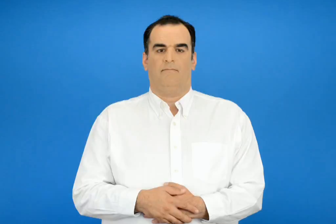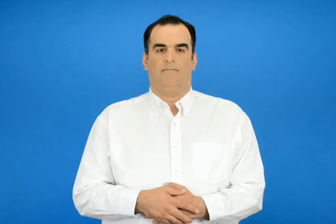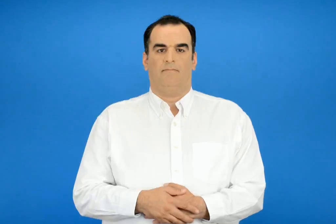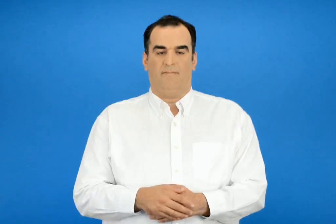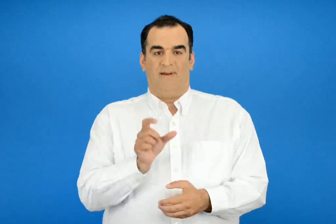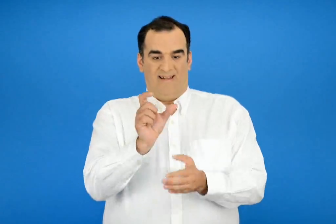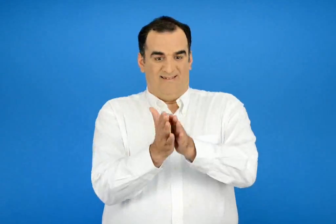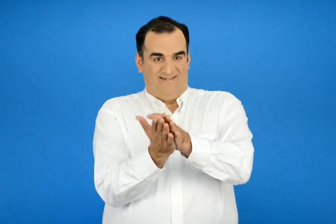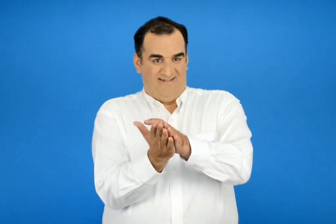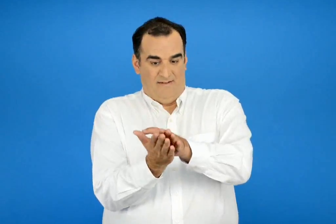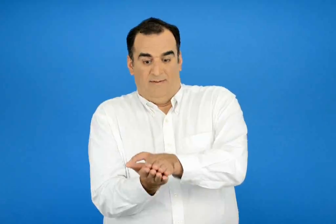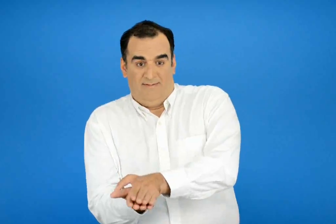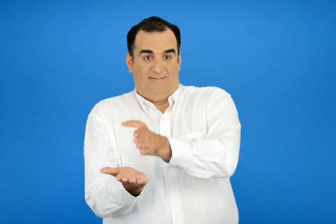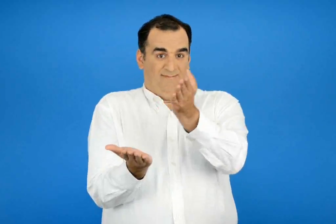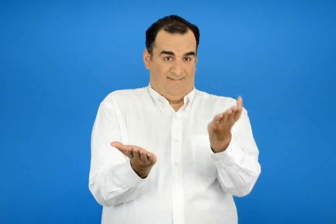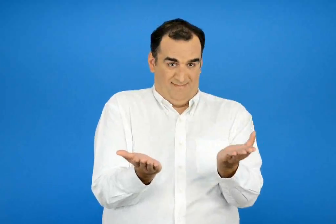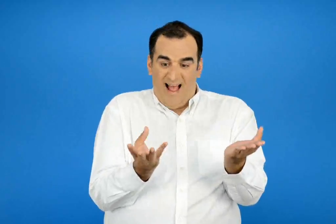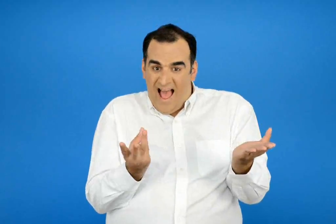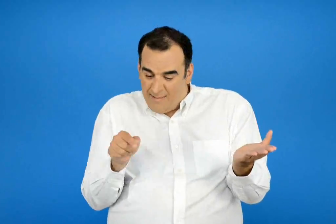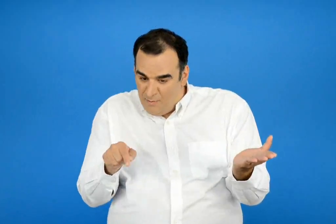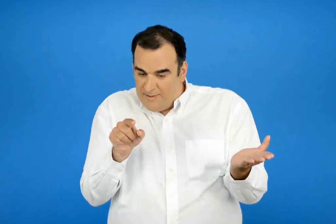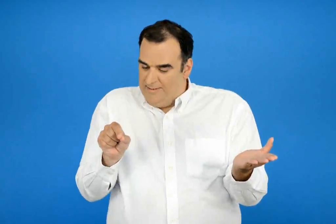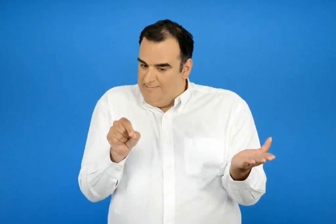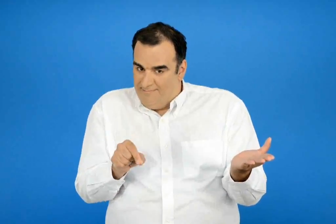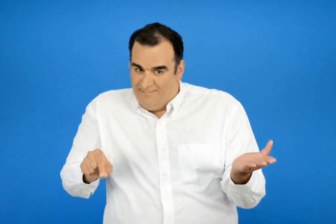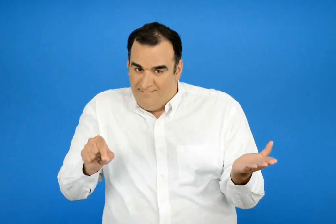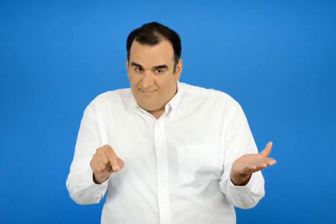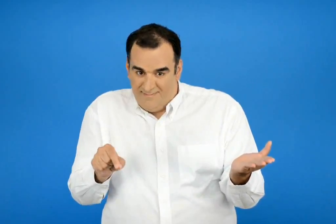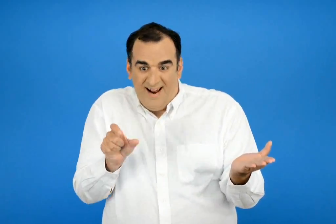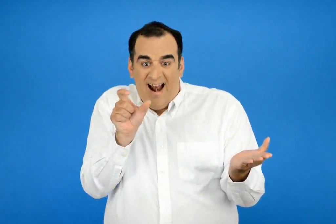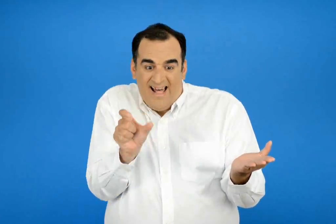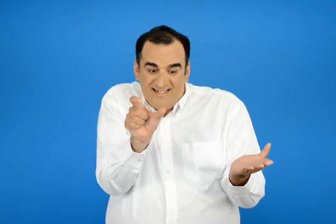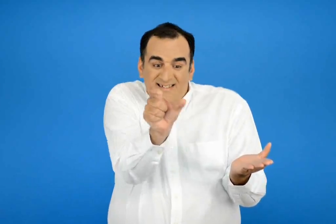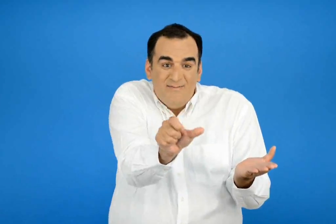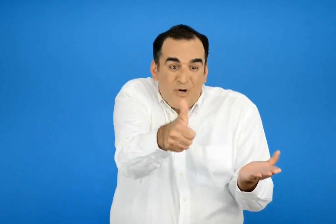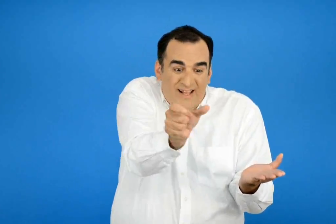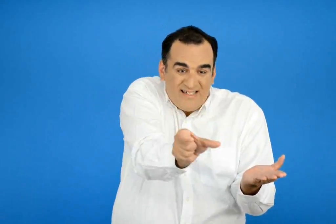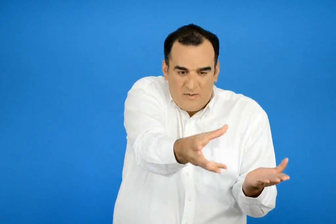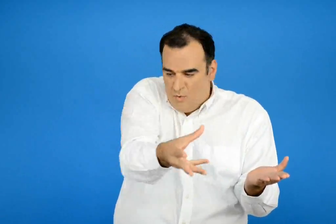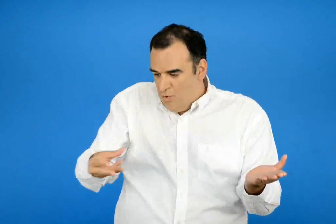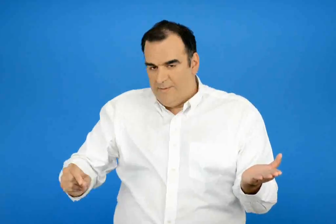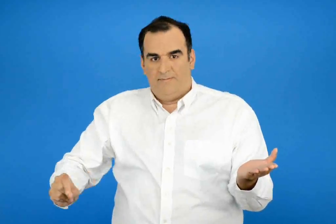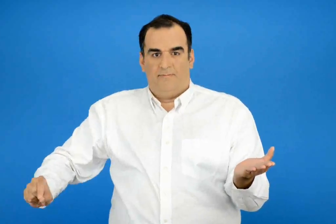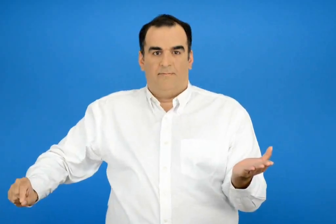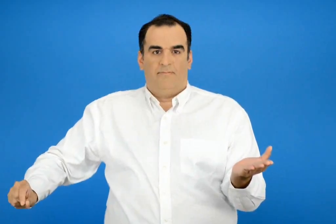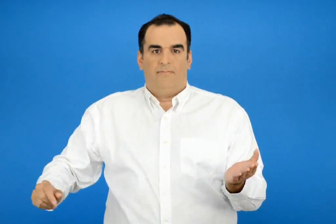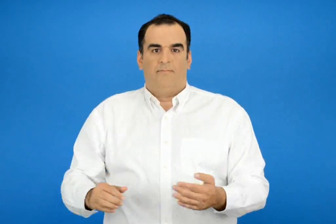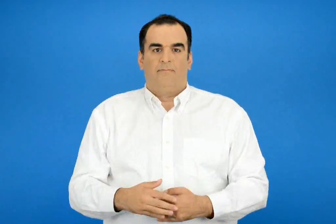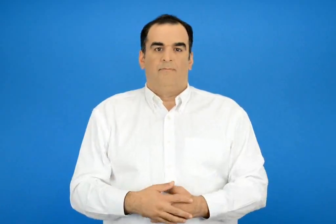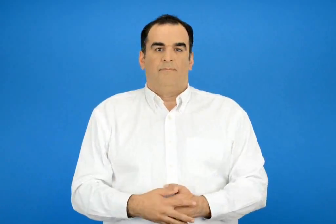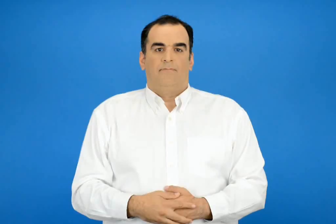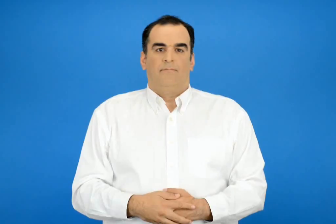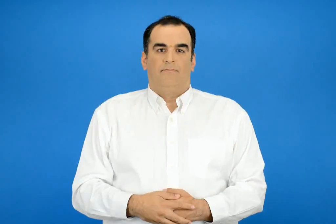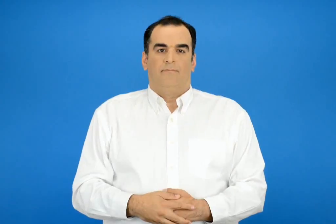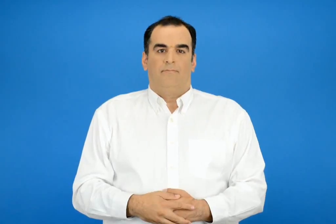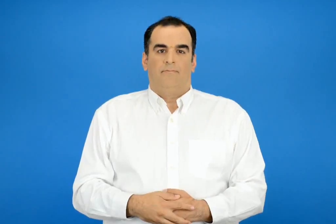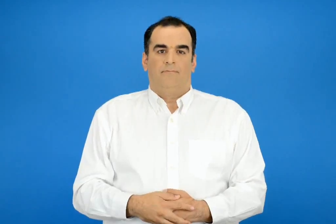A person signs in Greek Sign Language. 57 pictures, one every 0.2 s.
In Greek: άνοιξε το λεξικό σημείωσε τον αριθμό της σελίδας όπου αρχίζει το κάθε γράμμα και αντίγραψε την πρώτη λέξη της σελίδας
